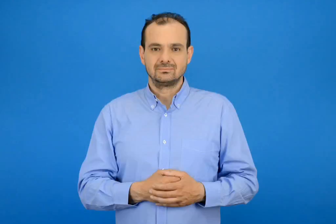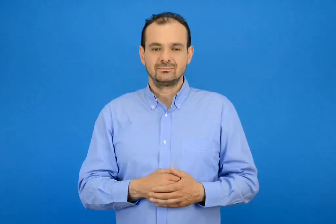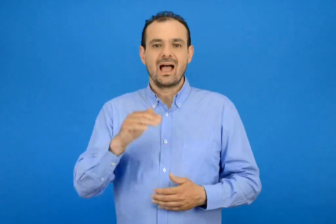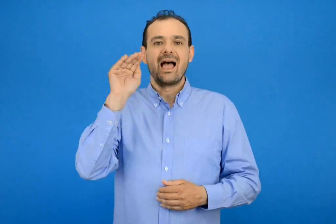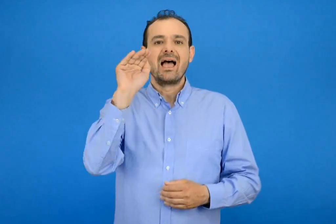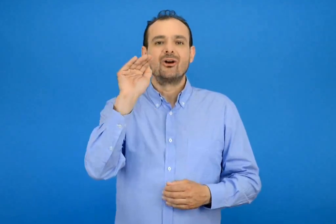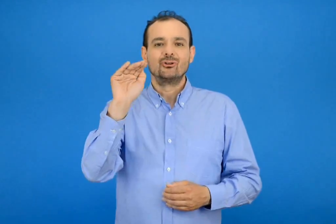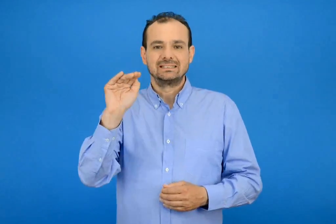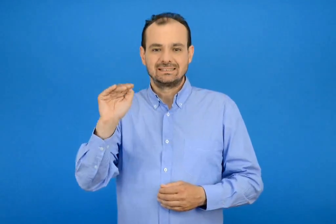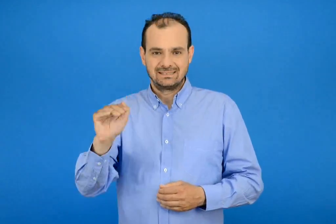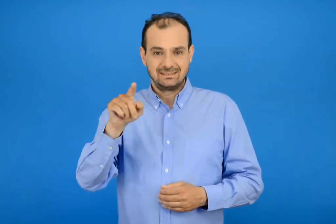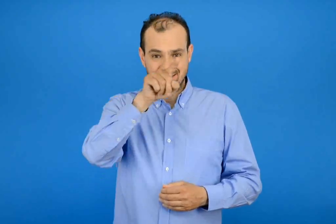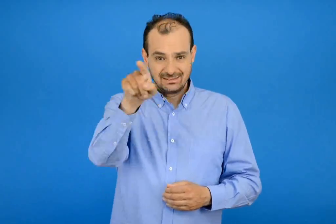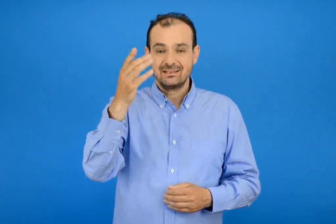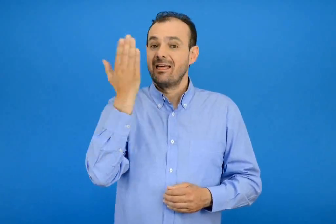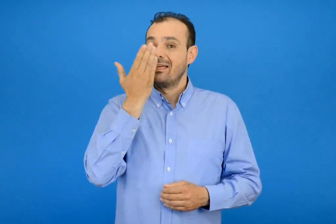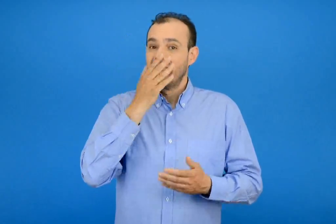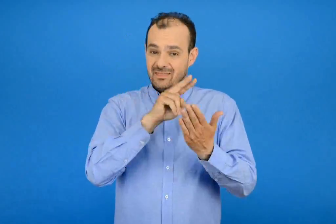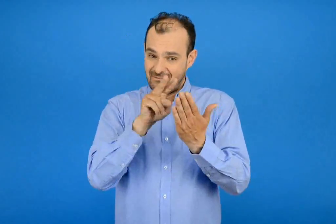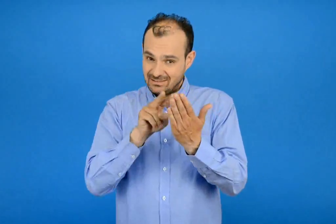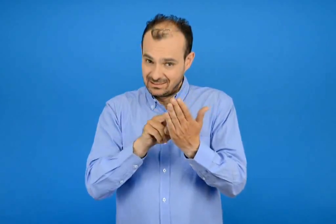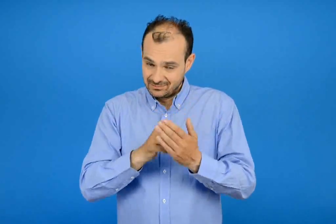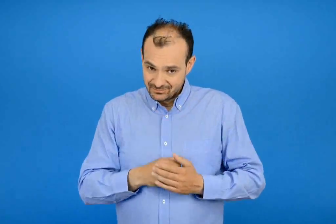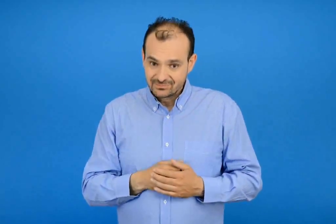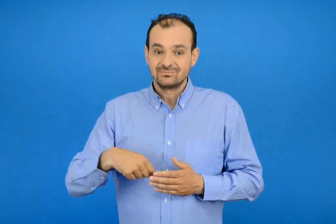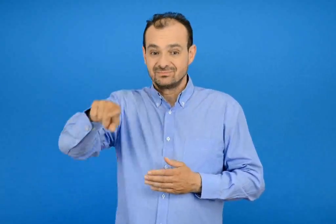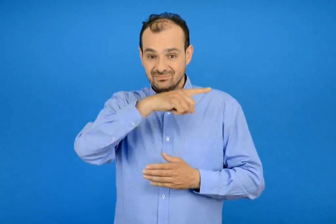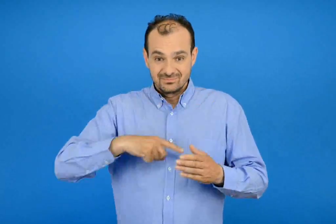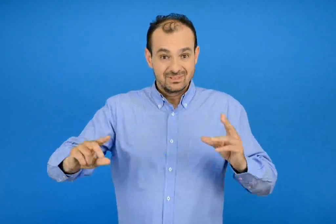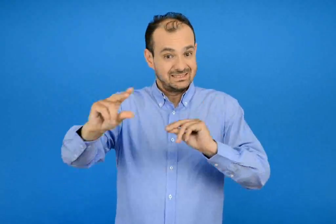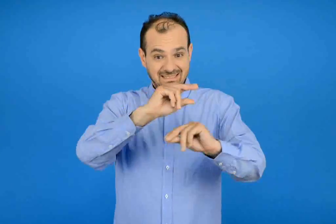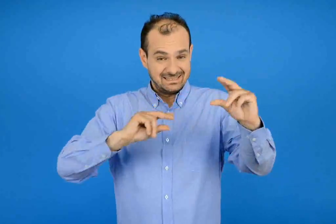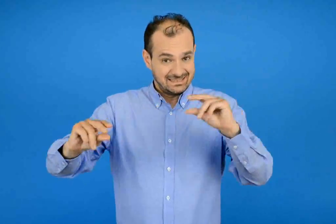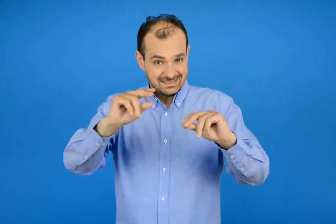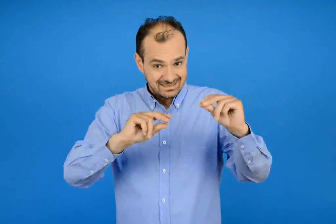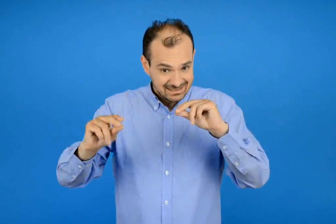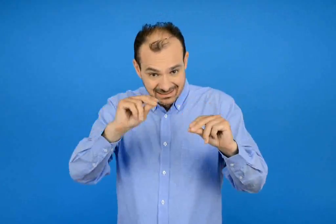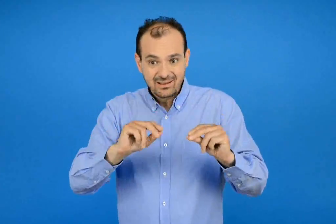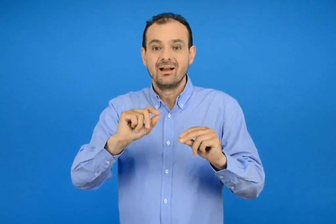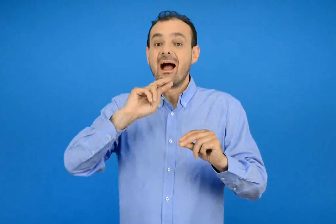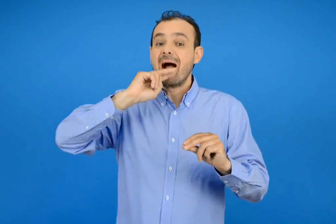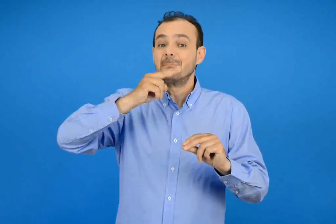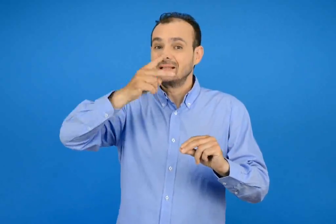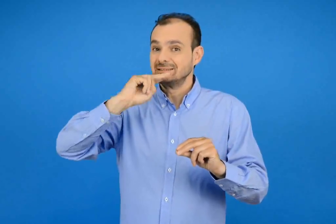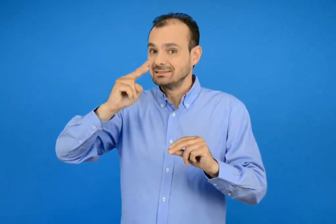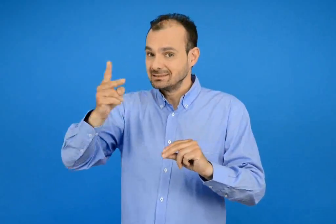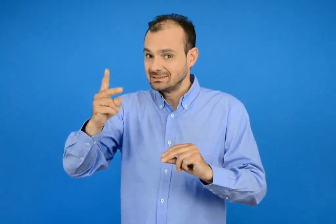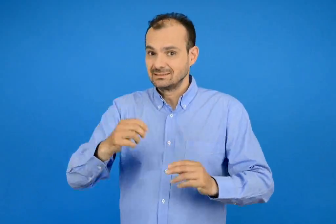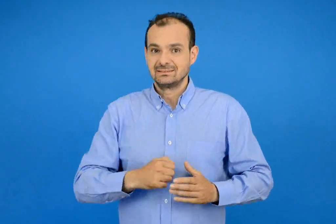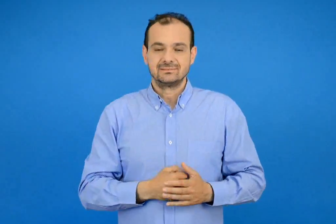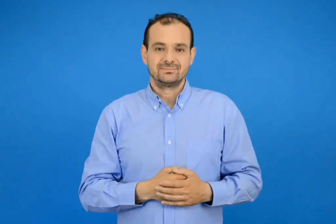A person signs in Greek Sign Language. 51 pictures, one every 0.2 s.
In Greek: διαβάστε τις ερωτήσεις να τις συζητήσετε και να απαντήσετε
